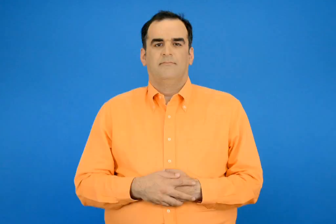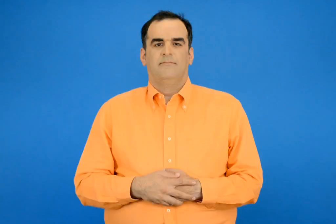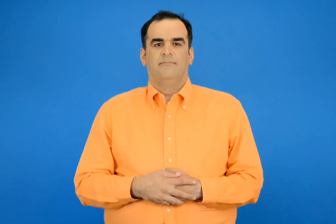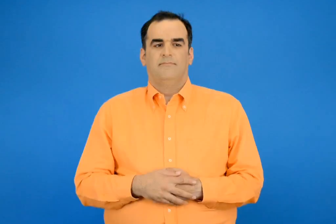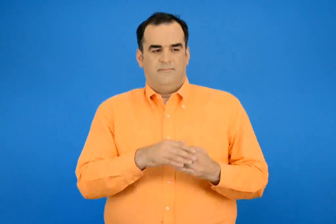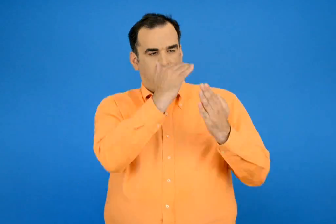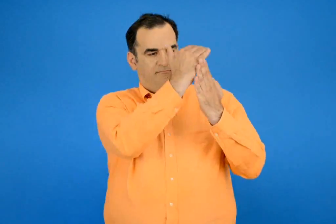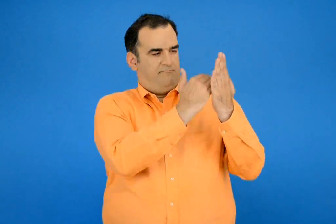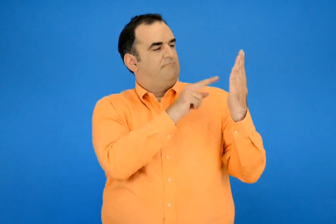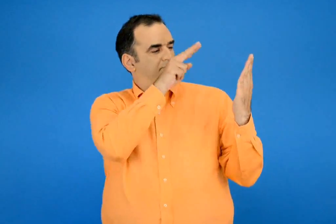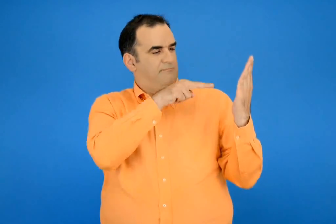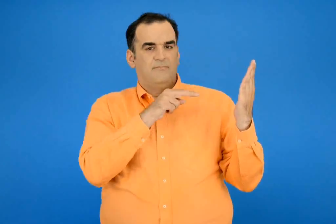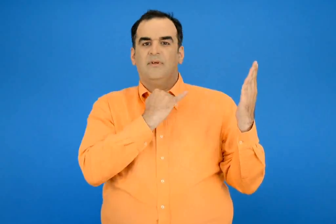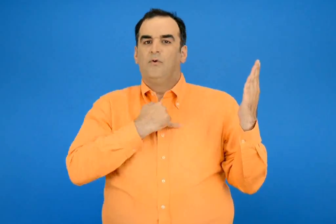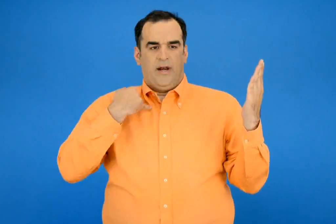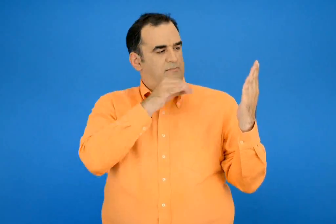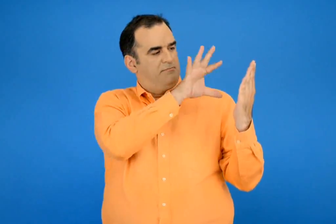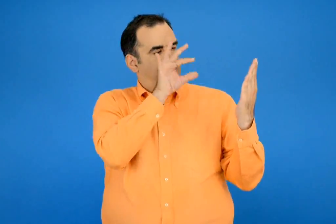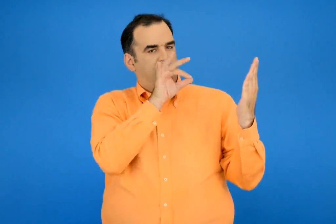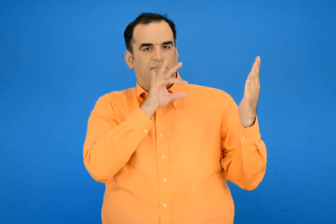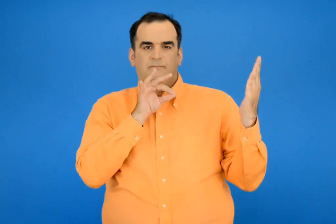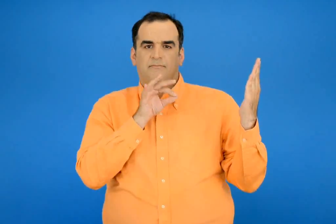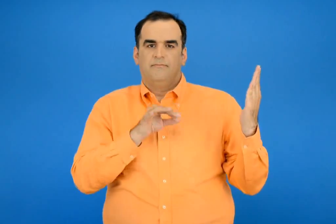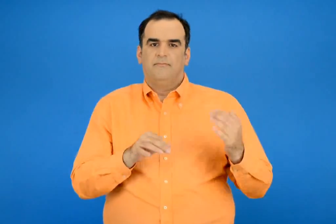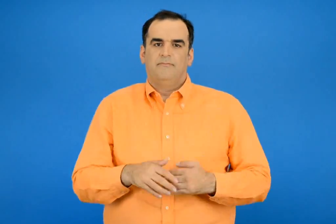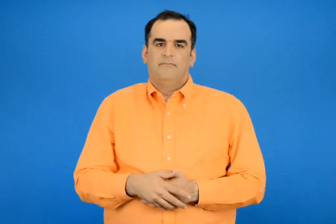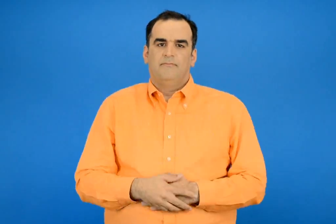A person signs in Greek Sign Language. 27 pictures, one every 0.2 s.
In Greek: η κυριά ιωάννα διάλεξε
